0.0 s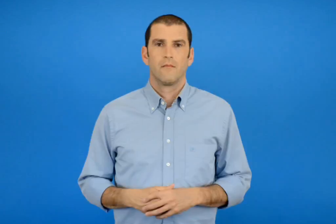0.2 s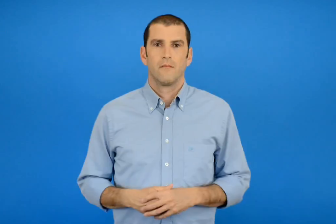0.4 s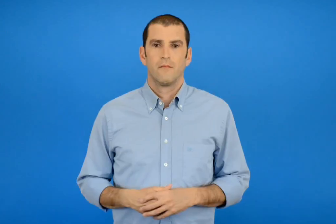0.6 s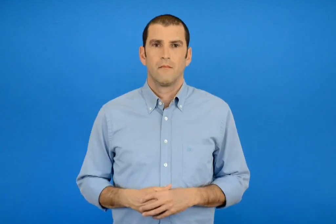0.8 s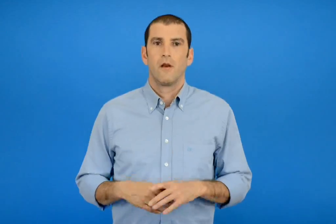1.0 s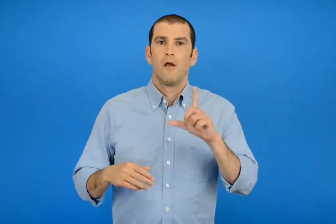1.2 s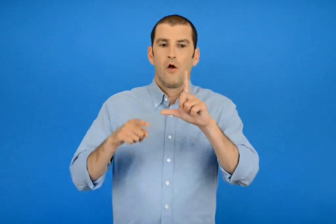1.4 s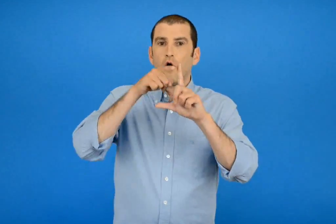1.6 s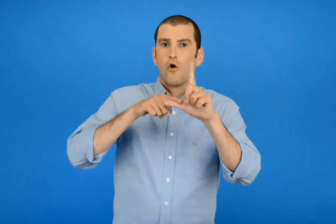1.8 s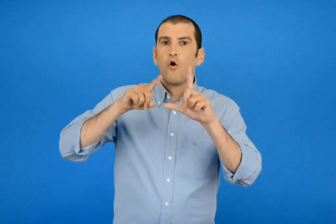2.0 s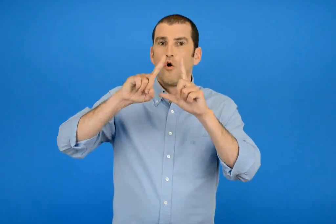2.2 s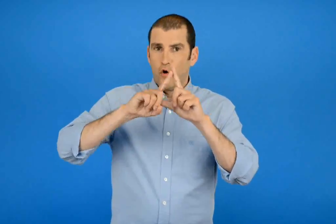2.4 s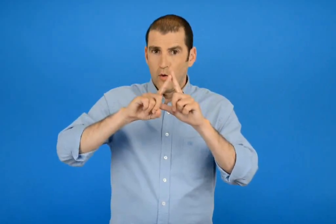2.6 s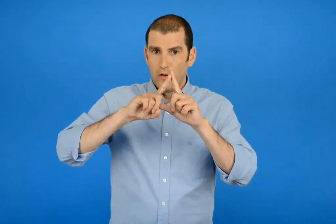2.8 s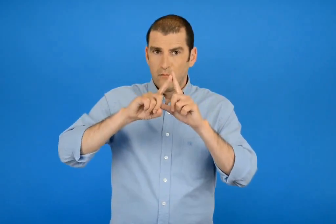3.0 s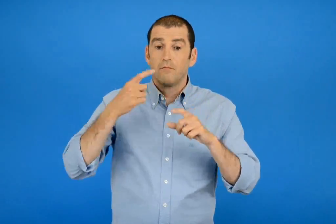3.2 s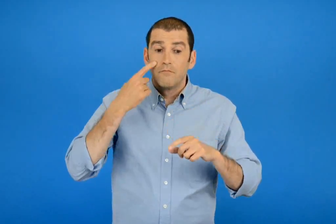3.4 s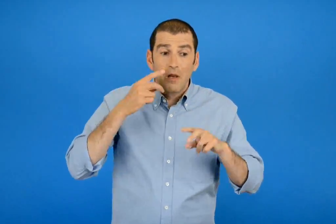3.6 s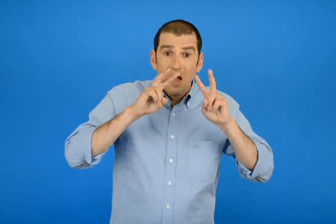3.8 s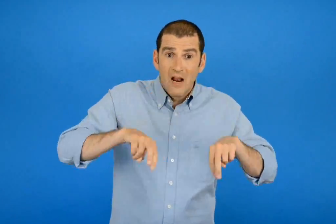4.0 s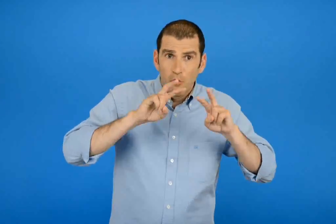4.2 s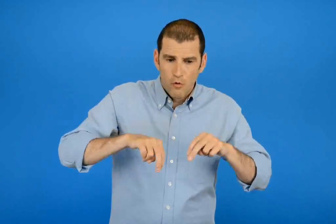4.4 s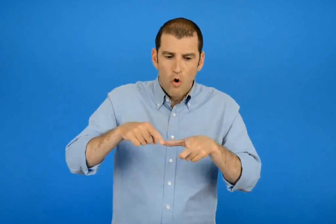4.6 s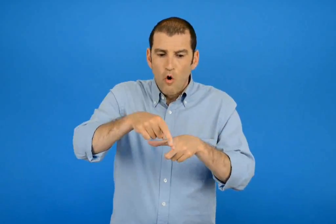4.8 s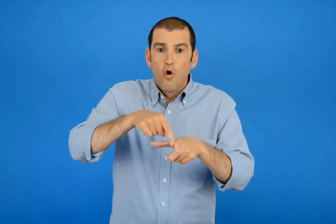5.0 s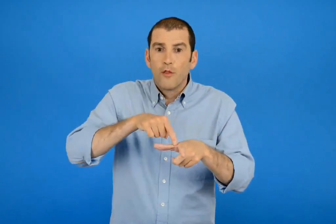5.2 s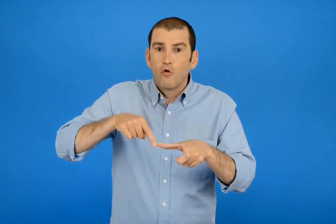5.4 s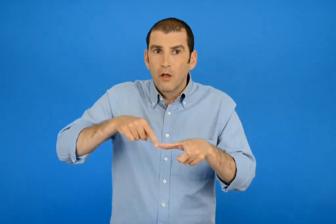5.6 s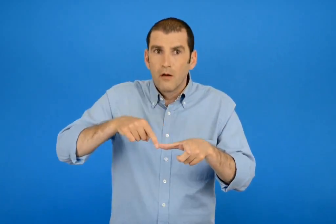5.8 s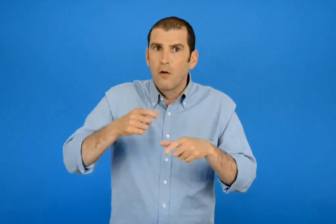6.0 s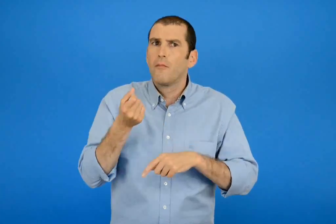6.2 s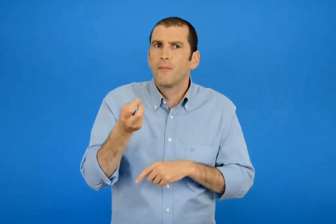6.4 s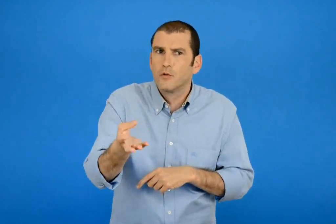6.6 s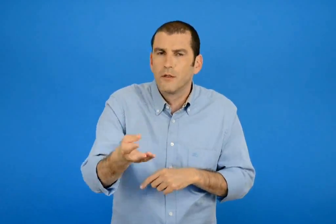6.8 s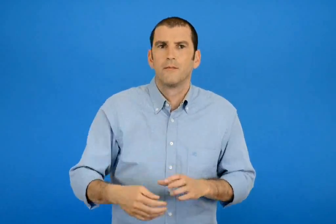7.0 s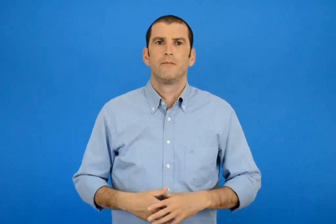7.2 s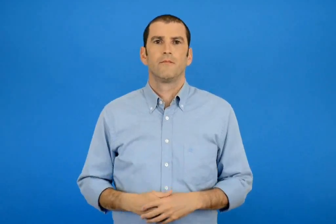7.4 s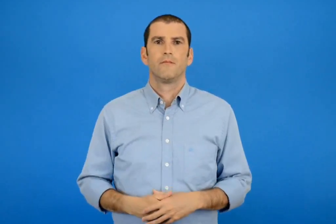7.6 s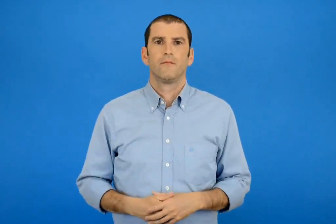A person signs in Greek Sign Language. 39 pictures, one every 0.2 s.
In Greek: ελέγχω με τον γνώμονα πόσες ορθές γωνίες φτιάχτηκαν
